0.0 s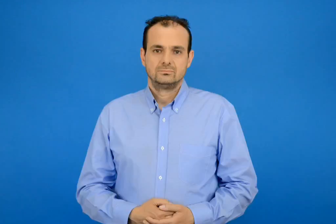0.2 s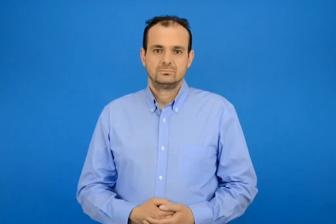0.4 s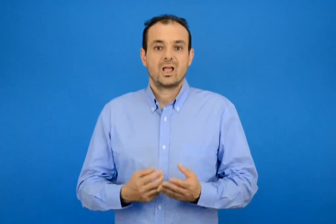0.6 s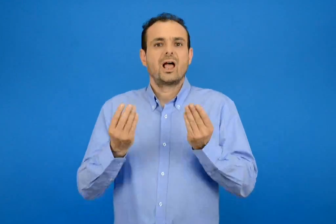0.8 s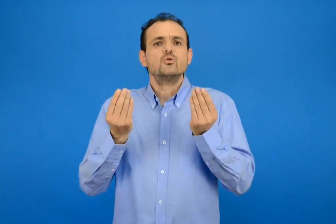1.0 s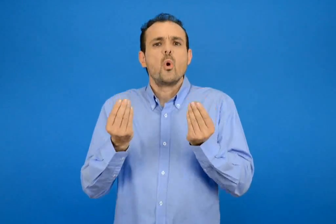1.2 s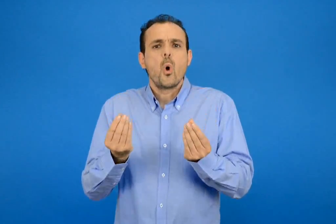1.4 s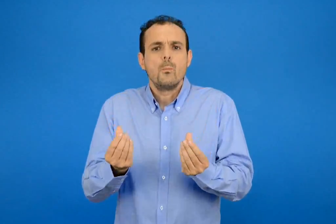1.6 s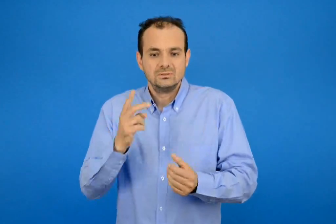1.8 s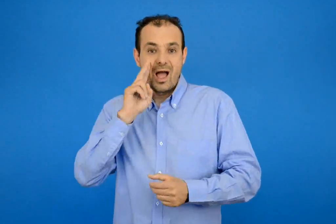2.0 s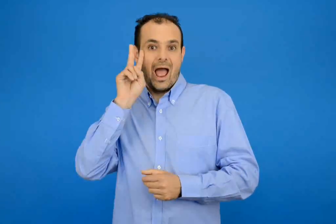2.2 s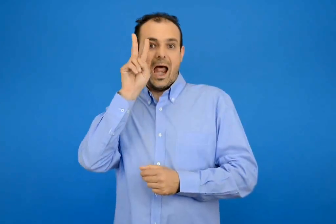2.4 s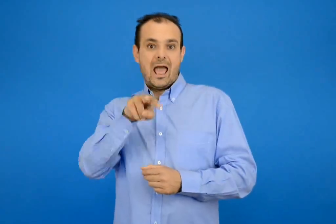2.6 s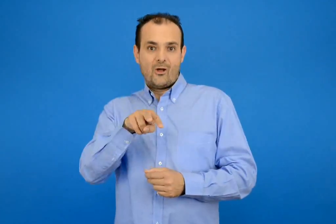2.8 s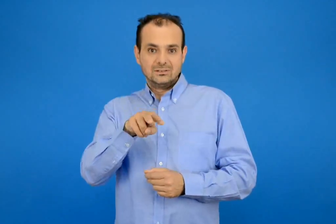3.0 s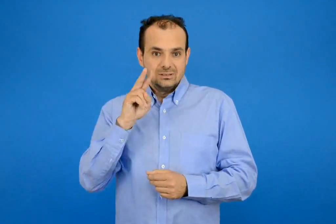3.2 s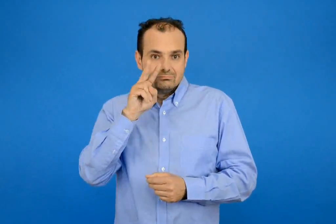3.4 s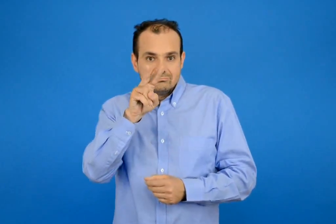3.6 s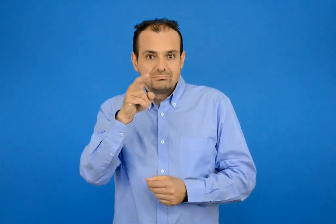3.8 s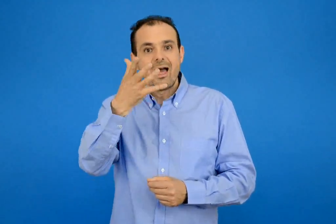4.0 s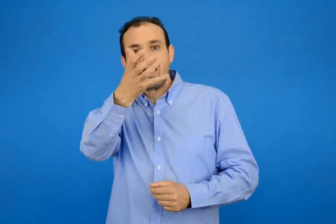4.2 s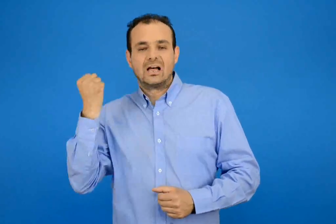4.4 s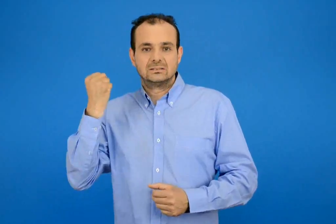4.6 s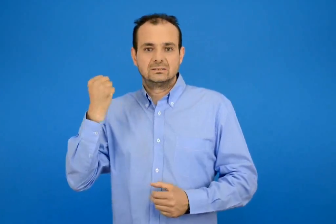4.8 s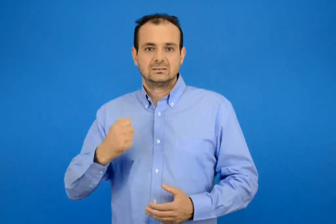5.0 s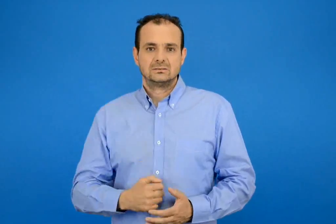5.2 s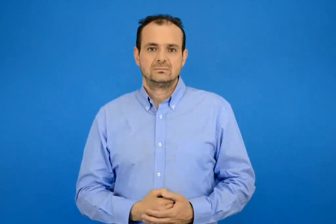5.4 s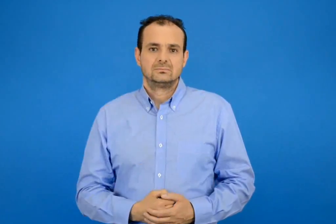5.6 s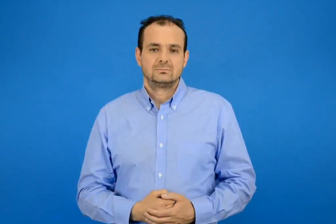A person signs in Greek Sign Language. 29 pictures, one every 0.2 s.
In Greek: ανάγνωση σχηματισμών με αφαίρεση
